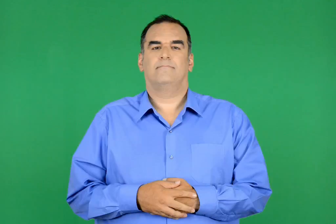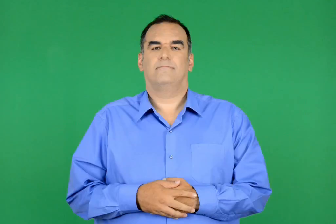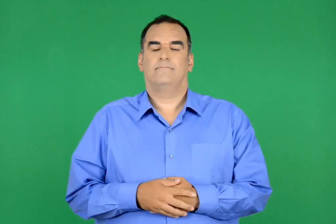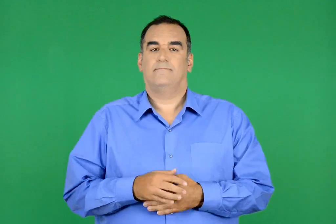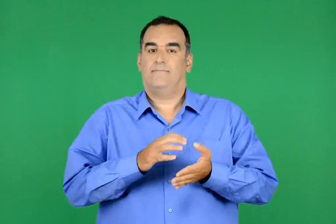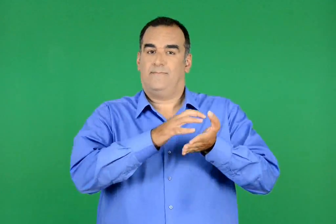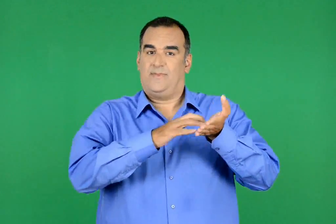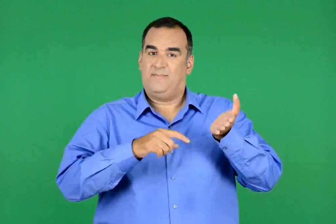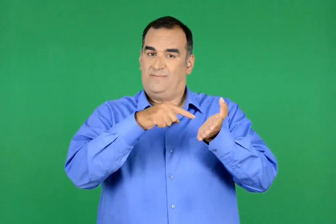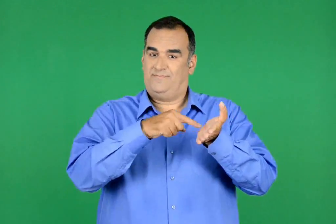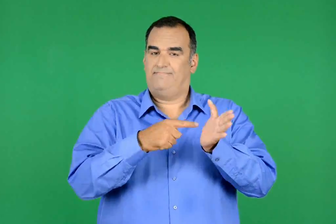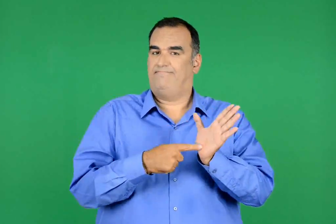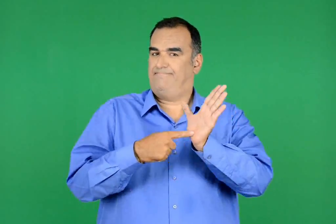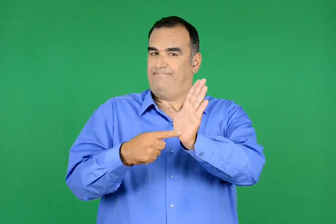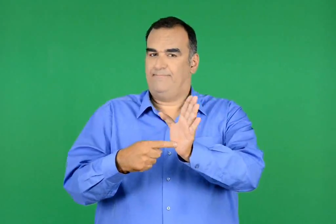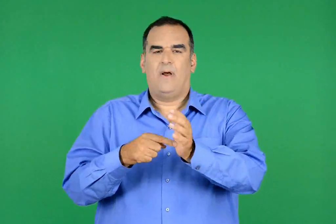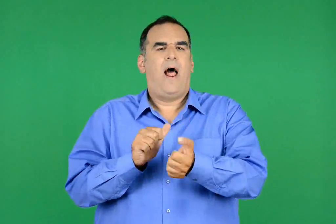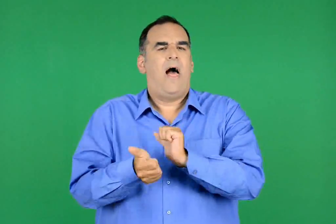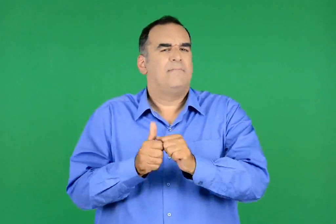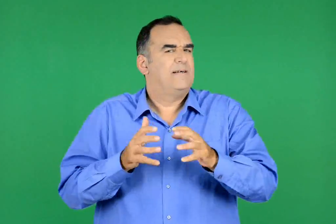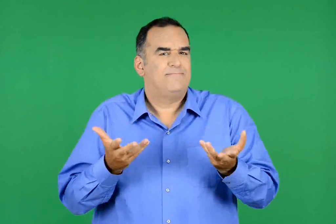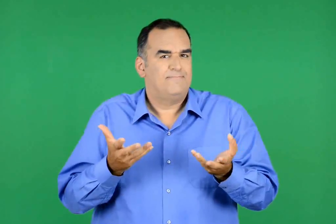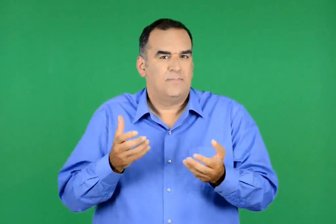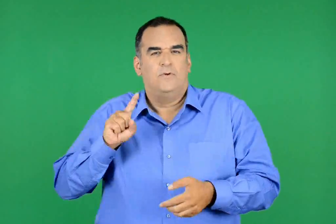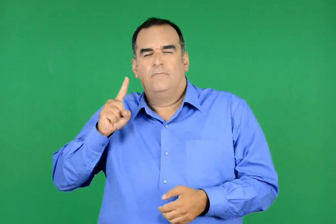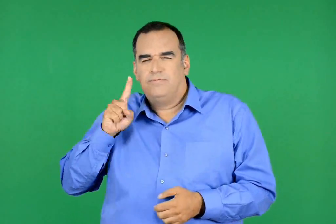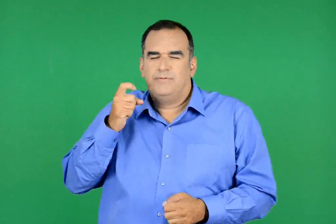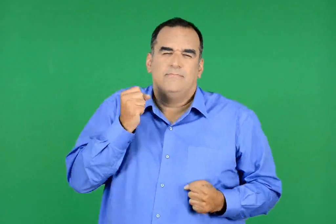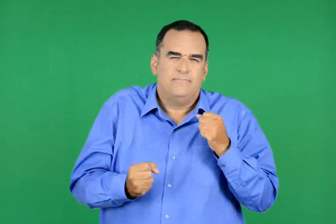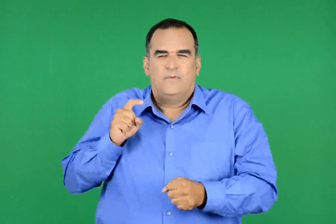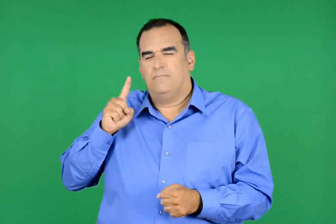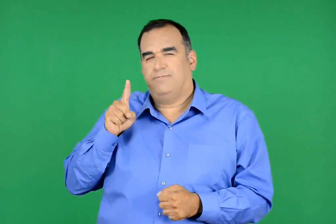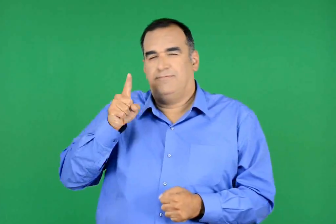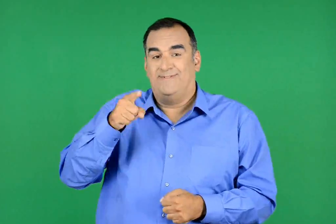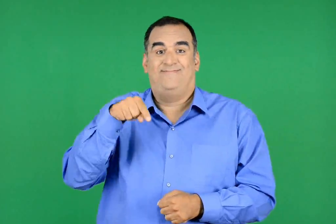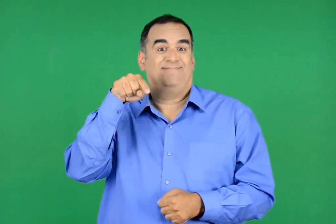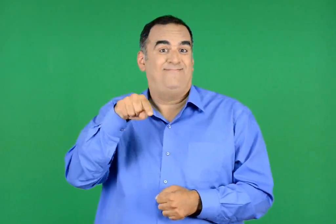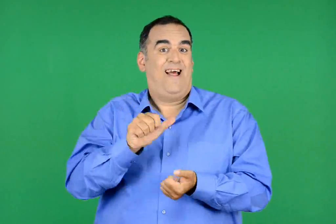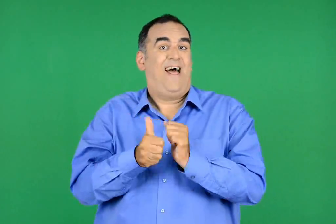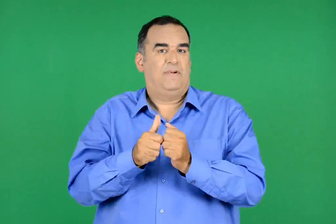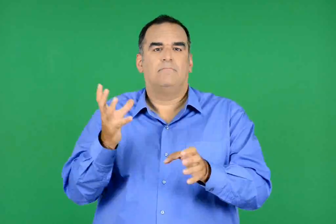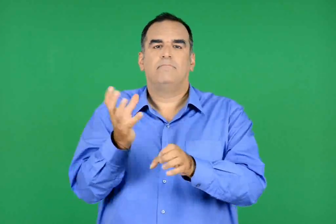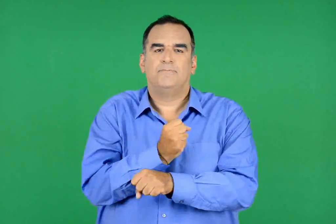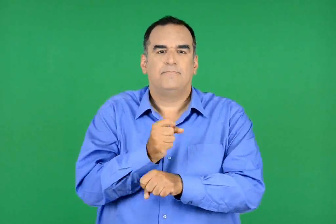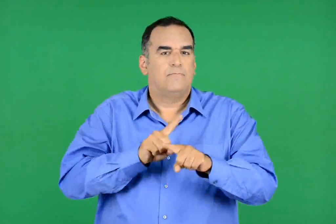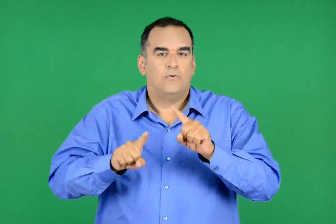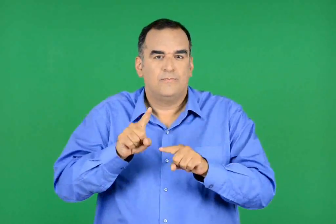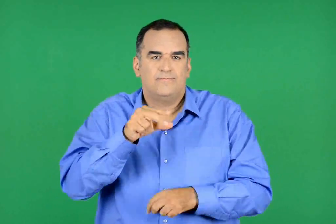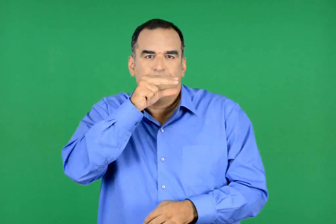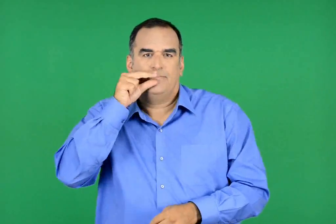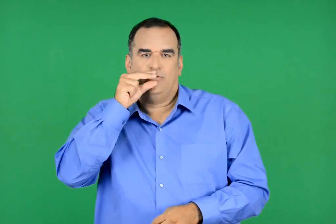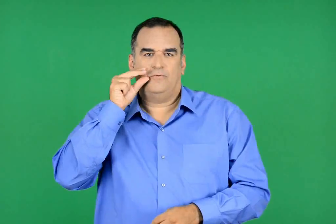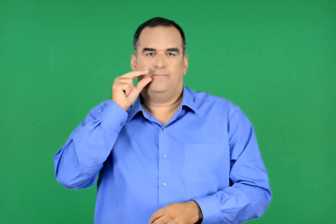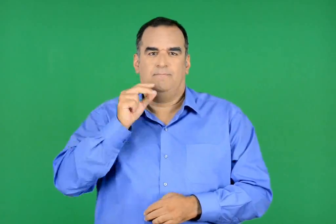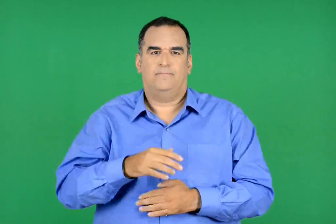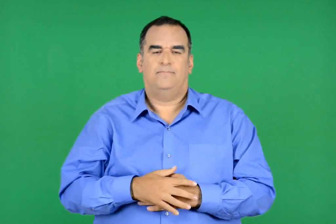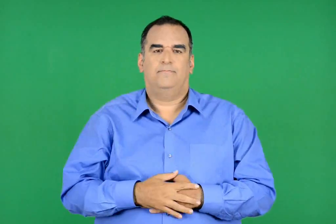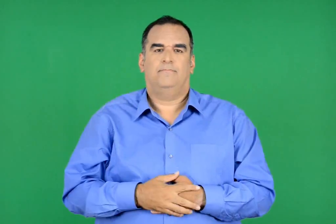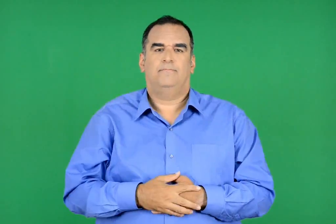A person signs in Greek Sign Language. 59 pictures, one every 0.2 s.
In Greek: το κείμενο αναφέρεται στο αγώνισμα του µαραθώνιου δρόμου , όπου πρώτος ολυμπιονίκης αναδείχτηκε ο σπύρος λούης
